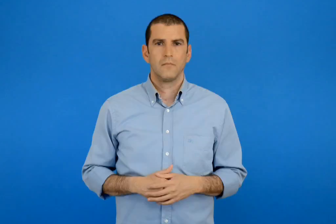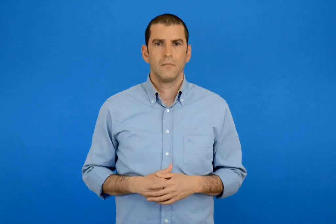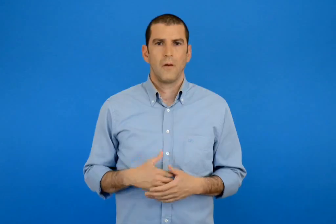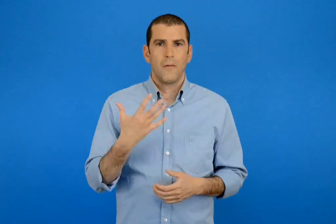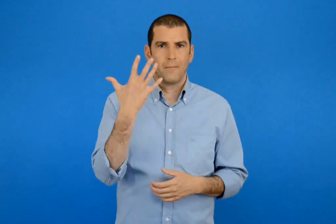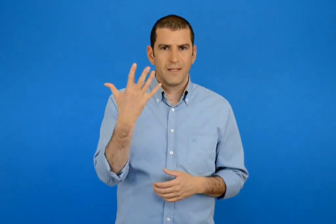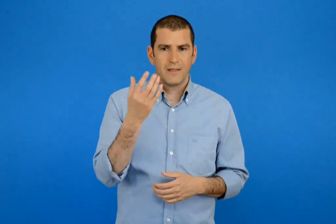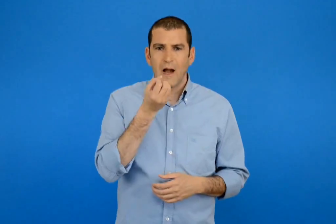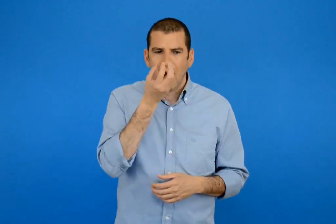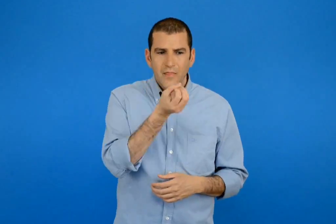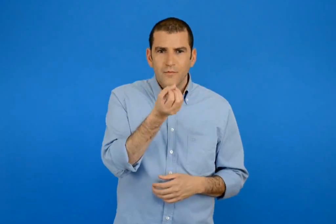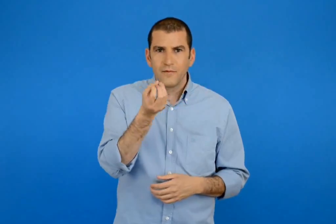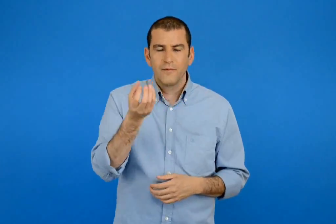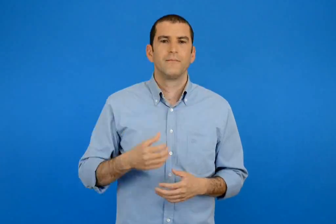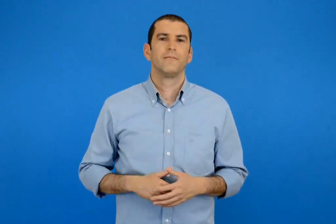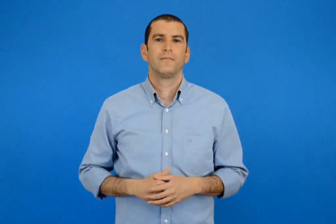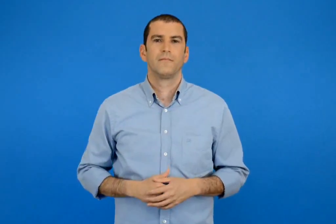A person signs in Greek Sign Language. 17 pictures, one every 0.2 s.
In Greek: 5 άνθη
